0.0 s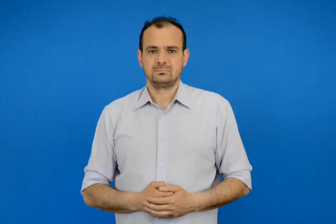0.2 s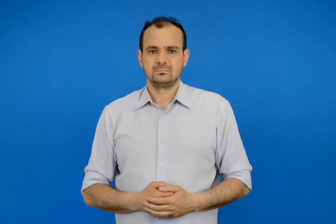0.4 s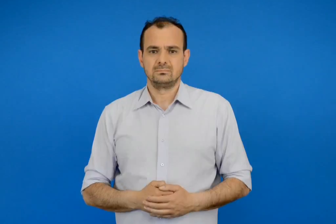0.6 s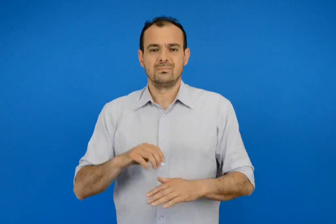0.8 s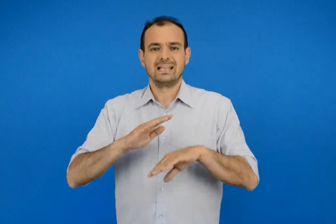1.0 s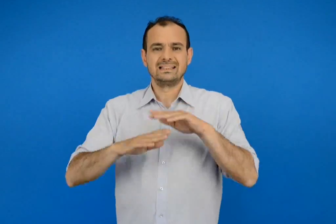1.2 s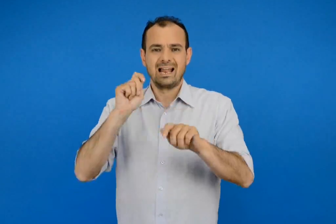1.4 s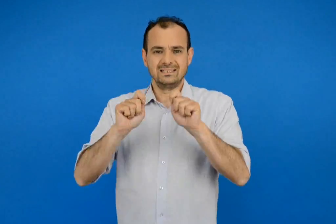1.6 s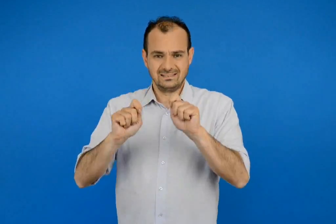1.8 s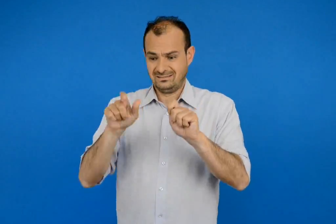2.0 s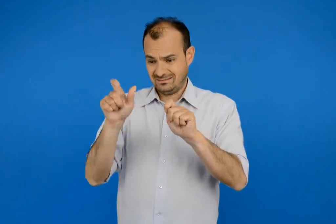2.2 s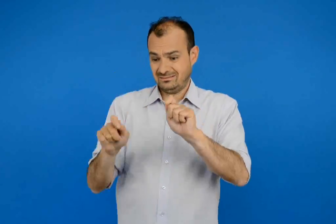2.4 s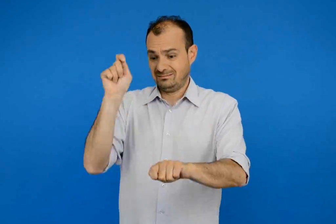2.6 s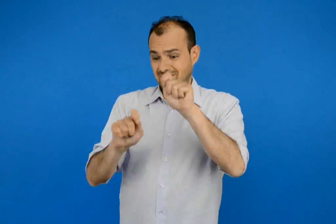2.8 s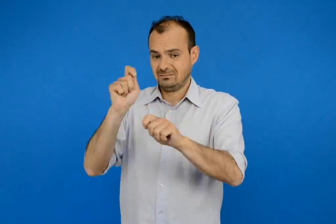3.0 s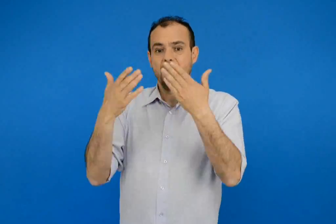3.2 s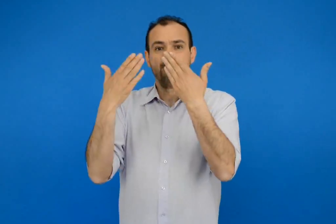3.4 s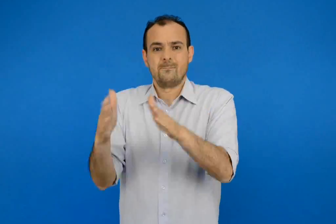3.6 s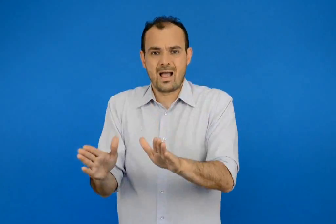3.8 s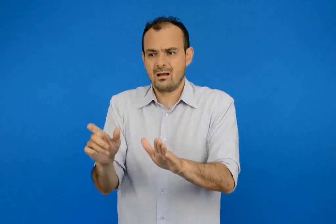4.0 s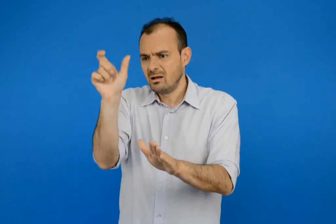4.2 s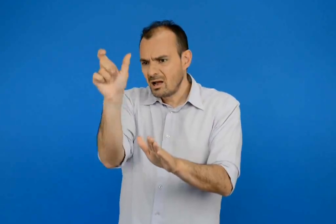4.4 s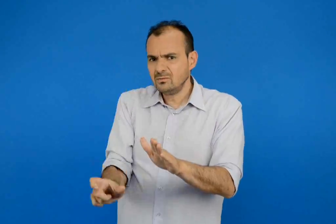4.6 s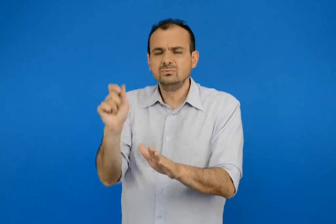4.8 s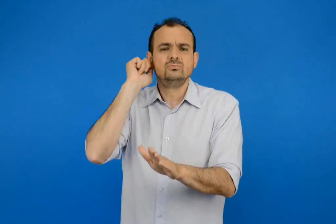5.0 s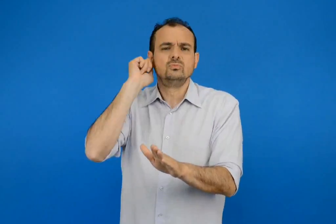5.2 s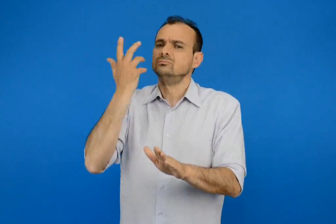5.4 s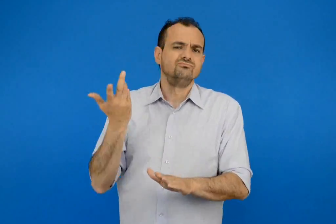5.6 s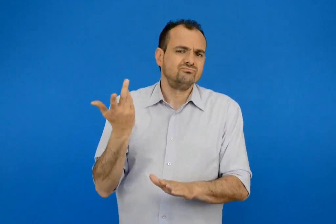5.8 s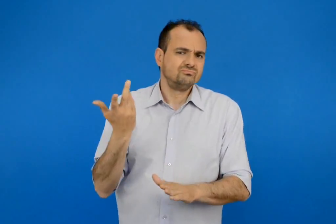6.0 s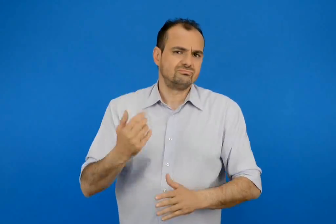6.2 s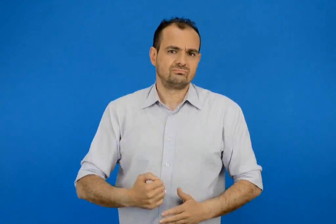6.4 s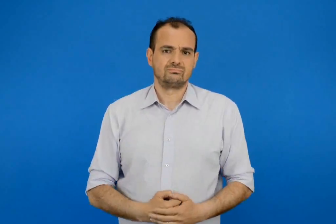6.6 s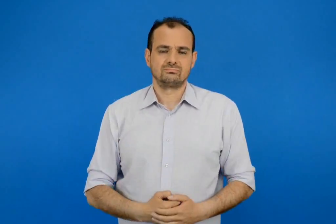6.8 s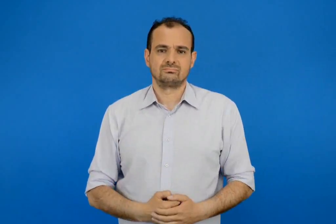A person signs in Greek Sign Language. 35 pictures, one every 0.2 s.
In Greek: πως λέγεται ο τεχνίτης που τα έφτιαξε ;
